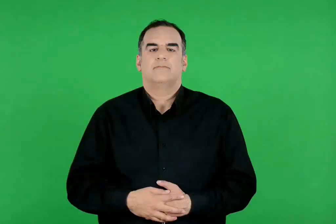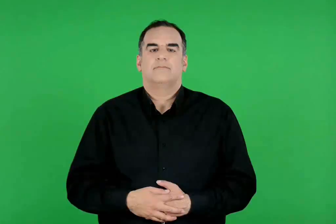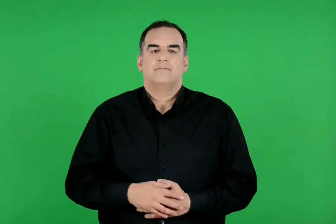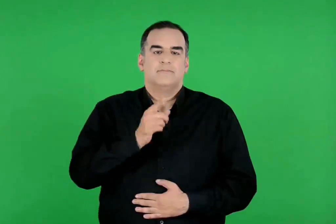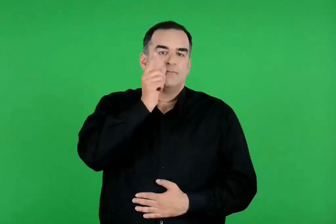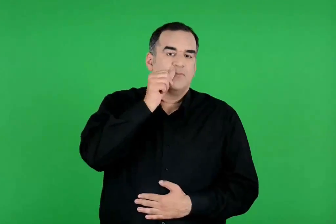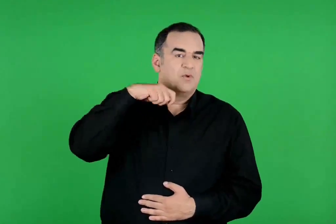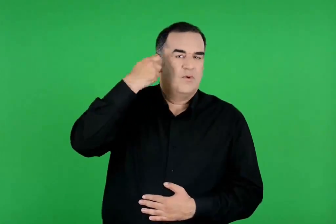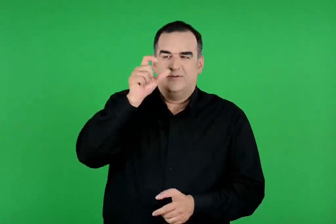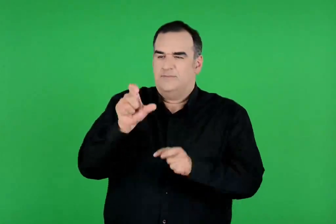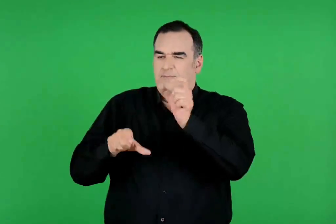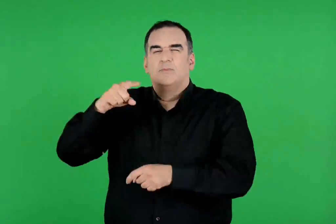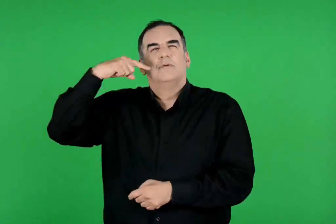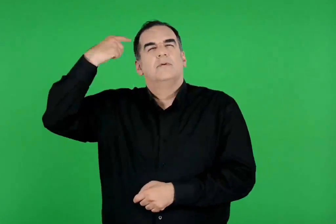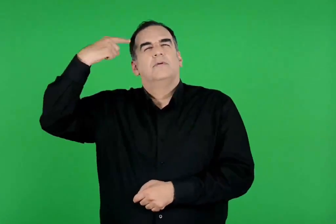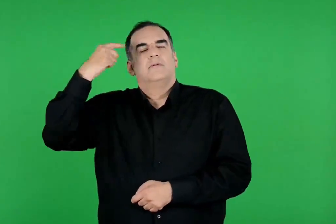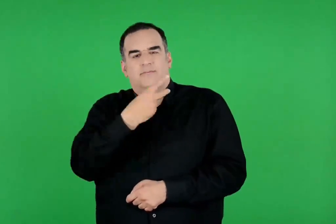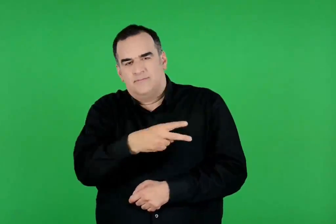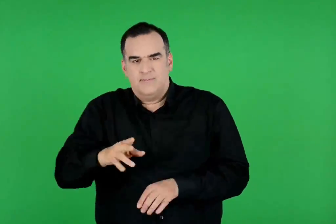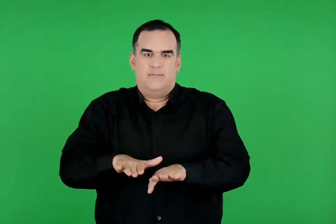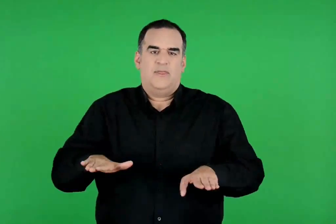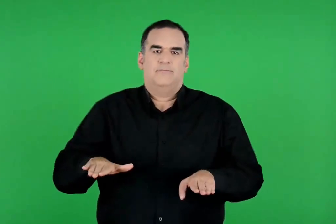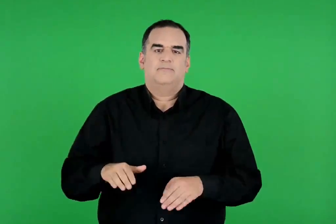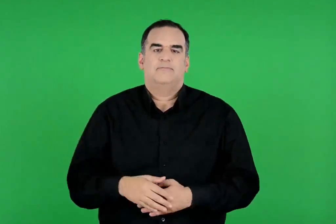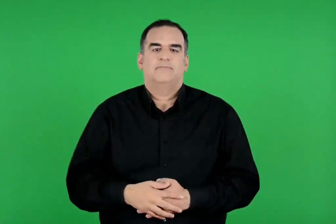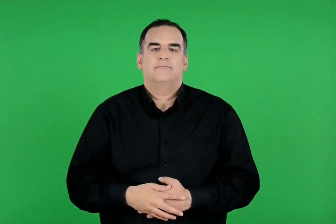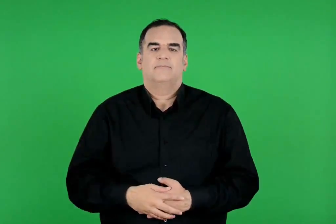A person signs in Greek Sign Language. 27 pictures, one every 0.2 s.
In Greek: τα όνειρα των γονιών για τα παιδιά τους
